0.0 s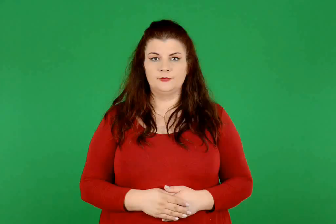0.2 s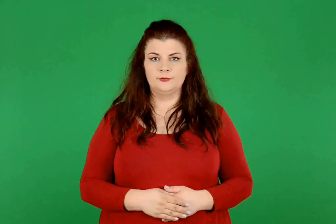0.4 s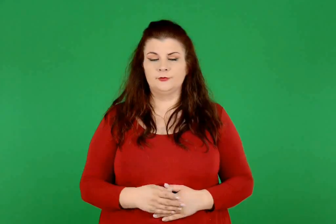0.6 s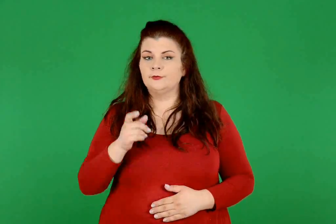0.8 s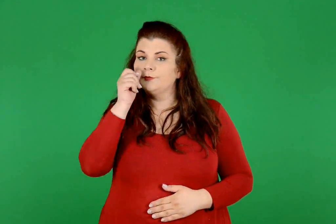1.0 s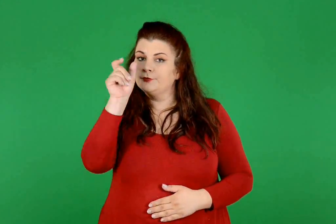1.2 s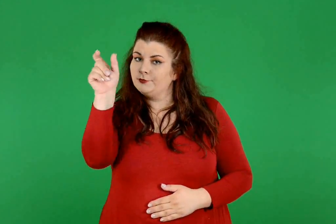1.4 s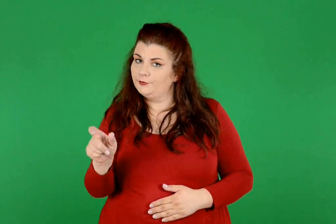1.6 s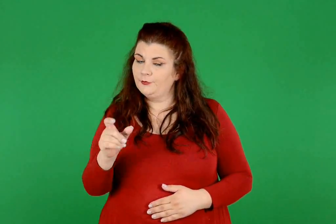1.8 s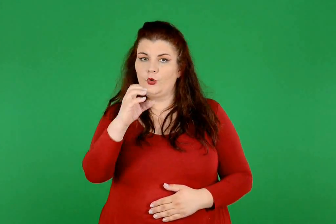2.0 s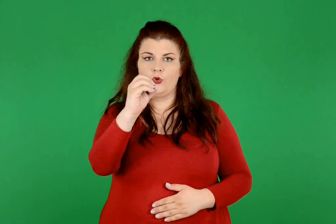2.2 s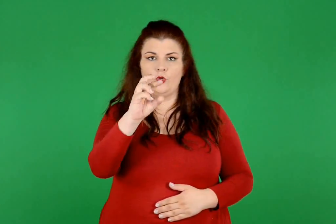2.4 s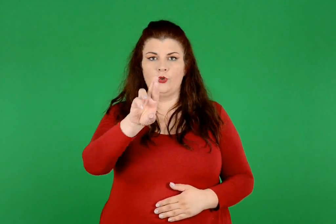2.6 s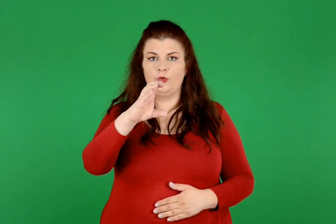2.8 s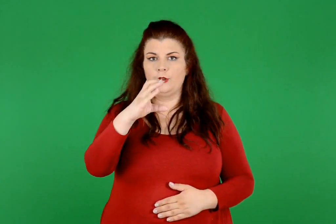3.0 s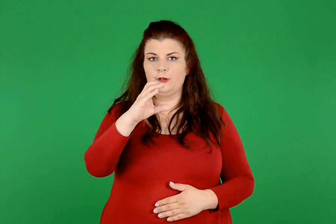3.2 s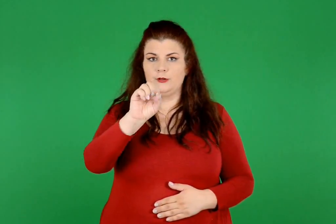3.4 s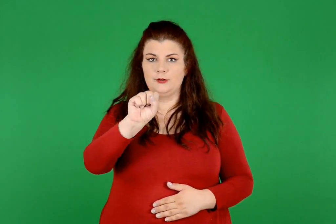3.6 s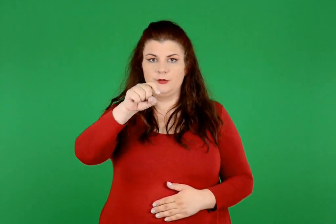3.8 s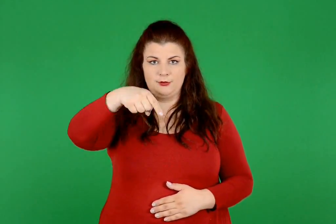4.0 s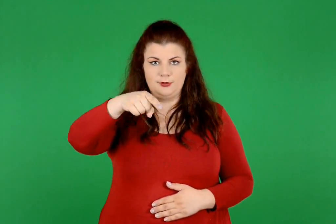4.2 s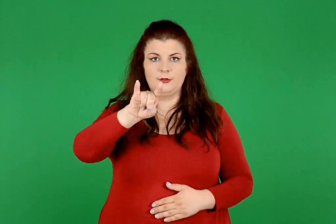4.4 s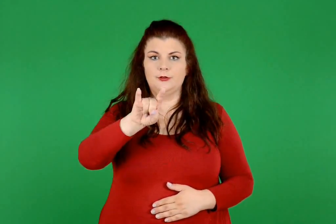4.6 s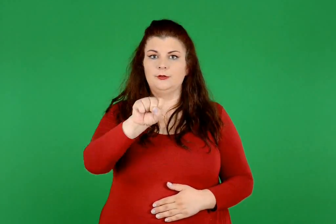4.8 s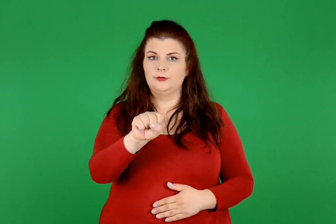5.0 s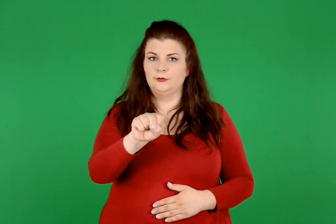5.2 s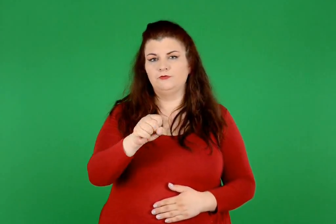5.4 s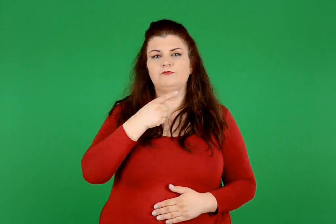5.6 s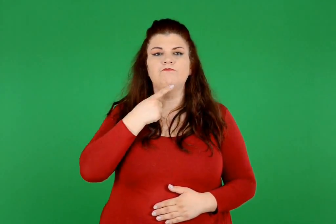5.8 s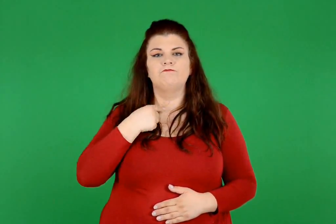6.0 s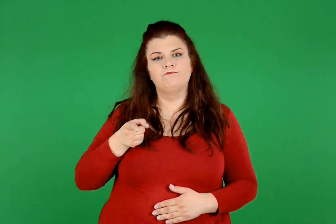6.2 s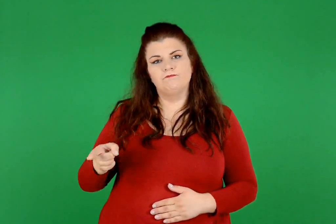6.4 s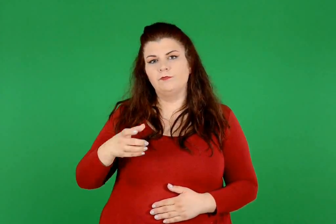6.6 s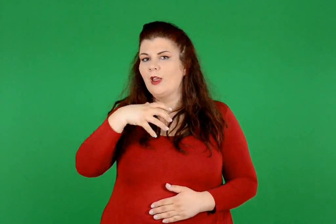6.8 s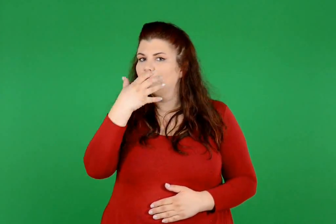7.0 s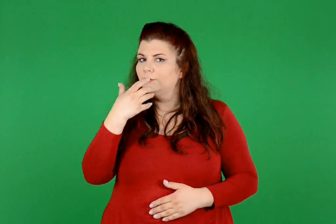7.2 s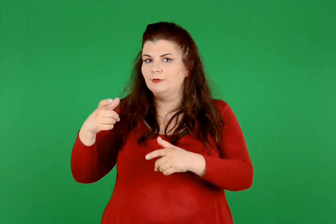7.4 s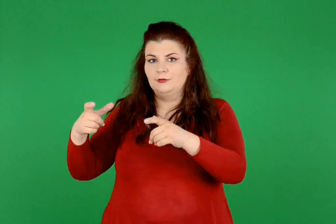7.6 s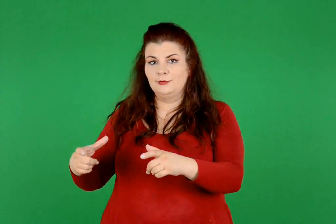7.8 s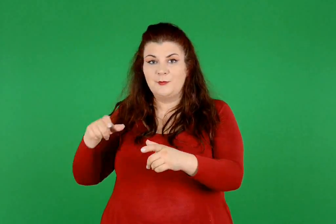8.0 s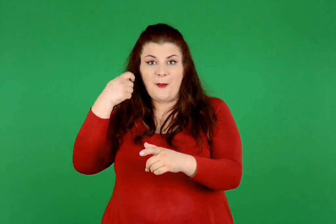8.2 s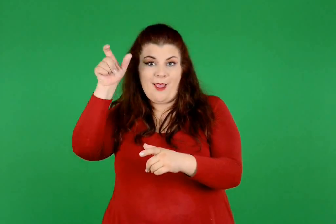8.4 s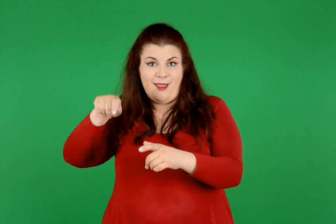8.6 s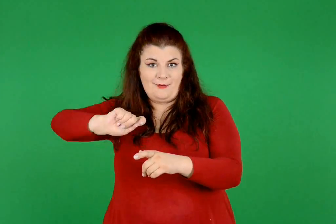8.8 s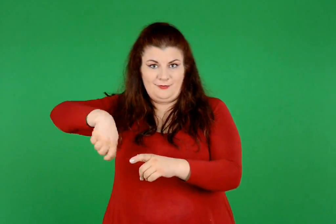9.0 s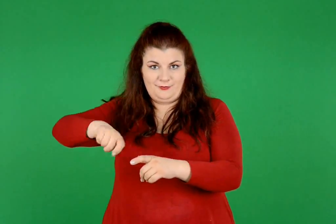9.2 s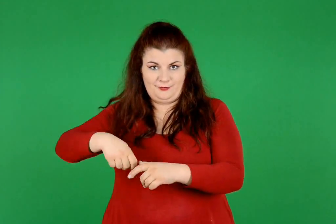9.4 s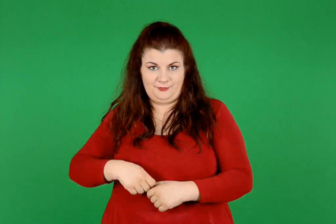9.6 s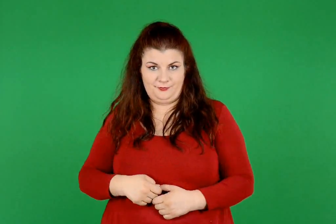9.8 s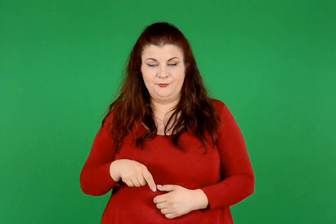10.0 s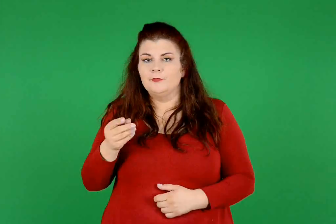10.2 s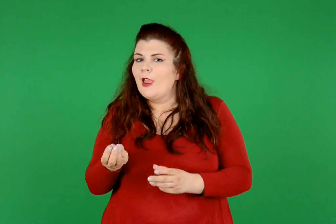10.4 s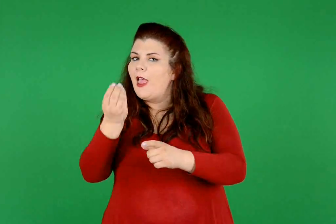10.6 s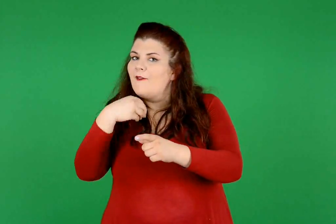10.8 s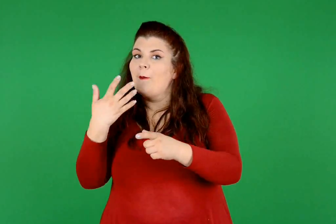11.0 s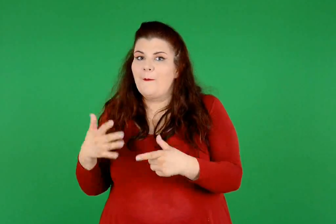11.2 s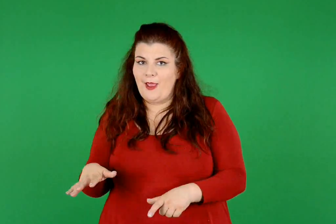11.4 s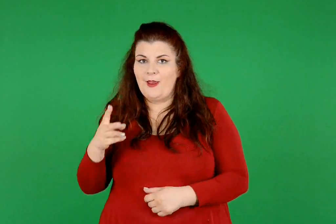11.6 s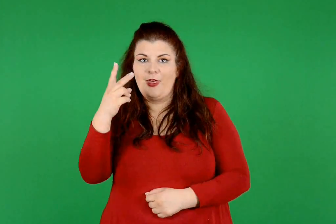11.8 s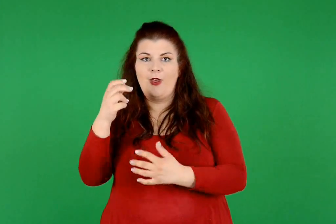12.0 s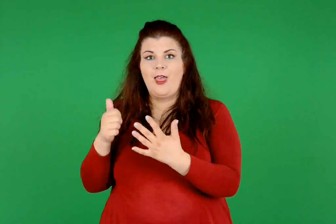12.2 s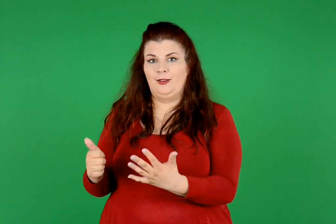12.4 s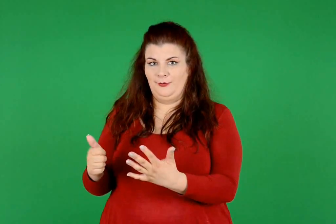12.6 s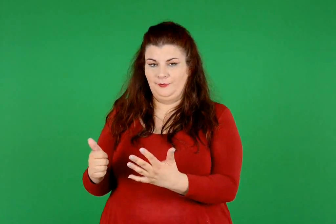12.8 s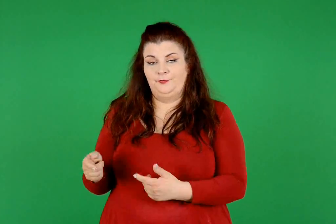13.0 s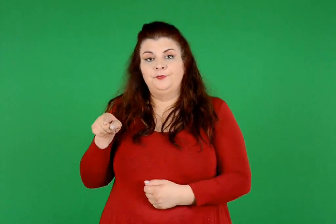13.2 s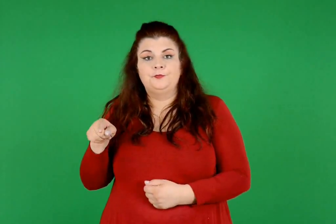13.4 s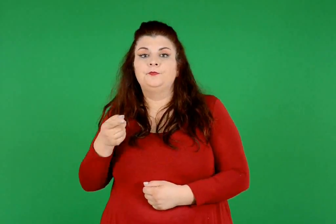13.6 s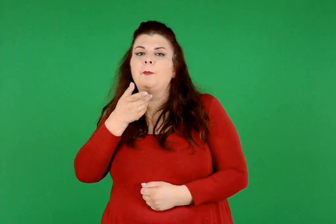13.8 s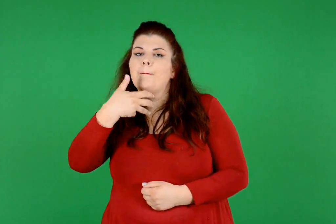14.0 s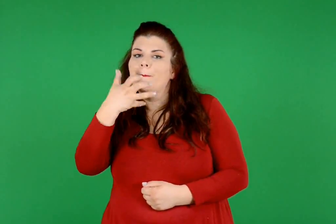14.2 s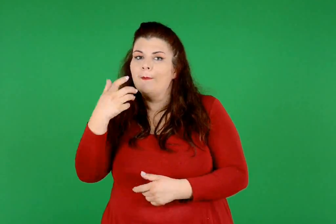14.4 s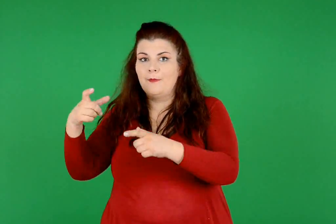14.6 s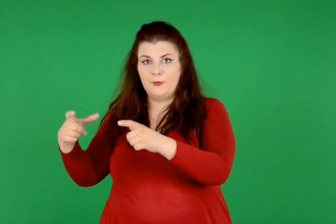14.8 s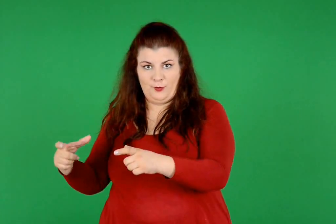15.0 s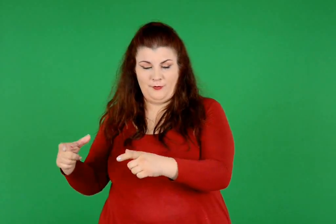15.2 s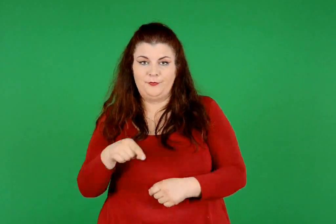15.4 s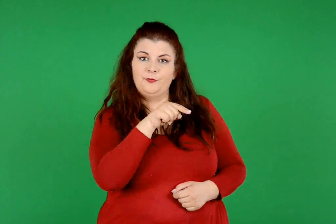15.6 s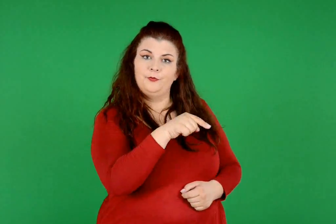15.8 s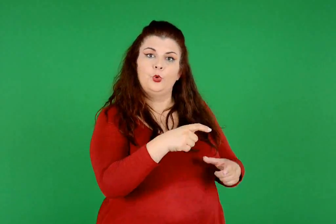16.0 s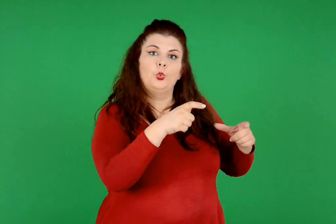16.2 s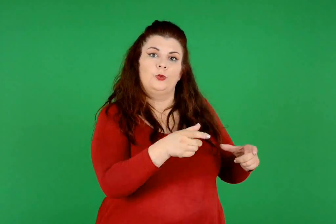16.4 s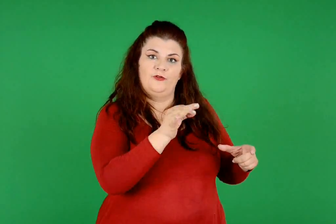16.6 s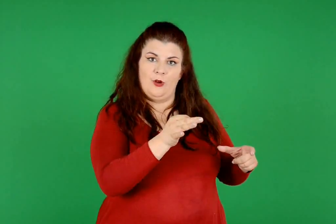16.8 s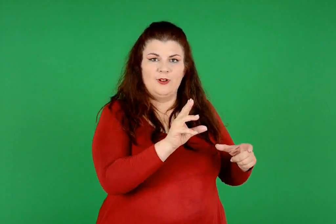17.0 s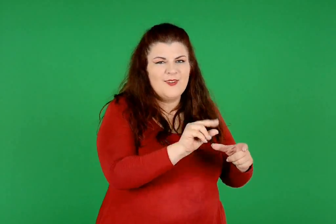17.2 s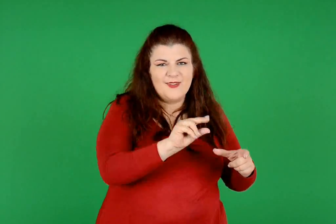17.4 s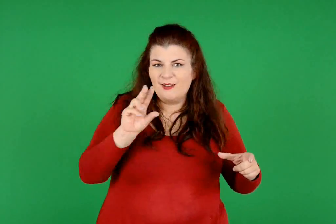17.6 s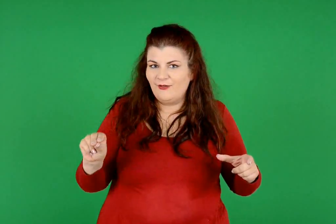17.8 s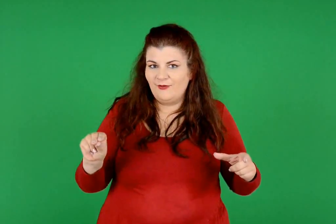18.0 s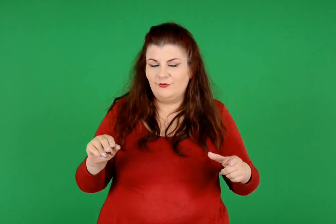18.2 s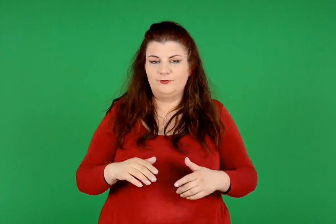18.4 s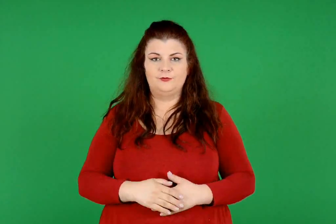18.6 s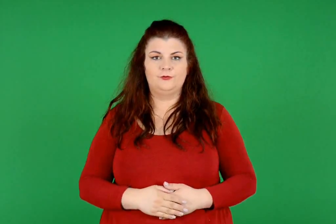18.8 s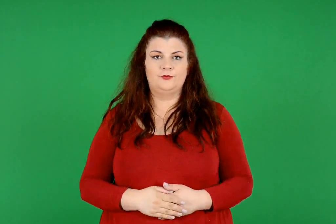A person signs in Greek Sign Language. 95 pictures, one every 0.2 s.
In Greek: ο ορέστης όμως προτίμησε τη νόστιμη μηλόπιτα της μαμάς και έφαγε τα 2/6 της. η μηλόπιτα είχε το ίδιο μέγεθος με την τούρτα
